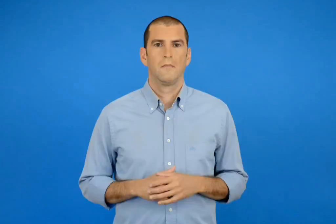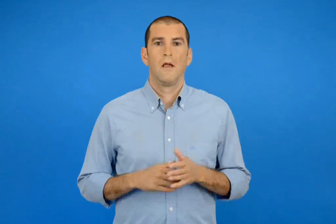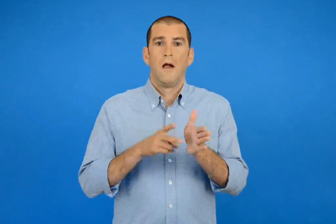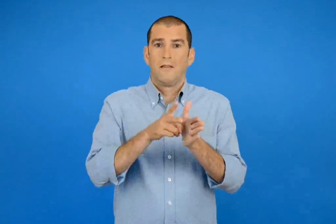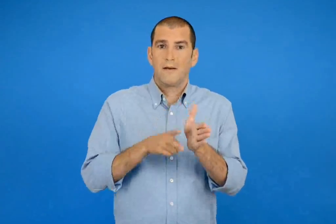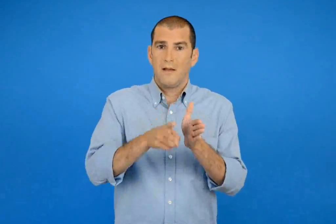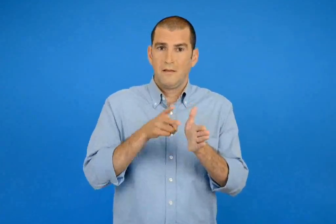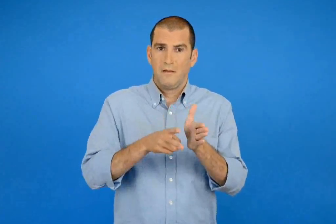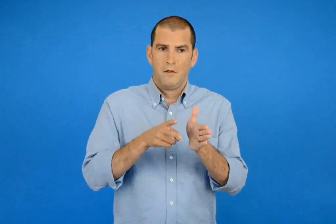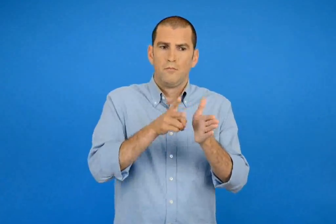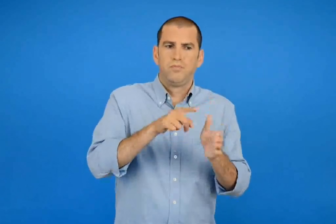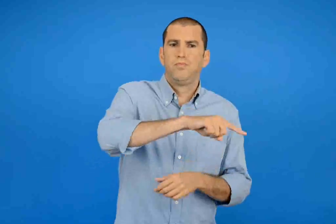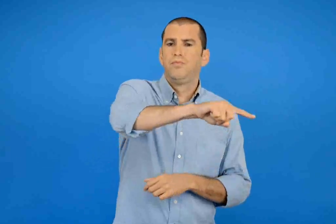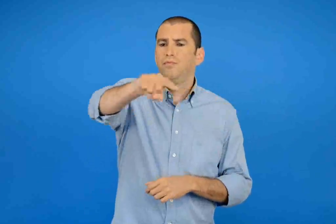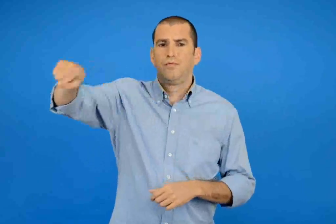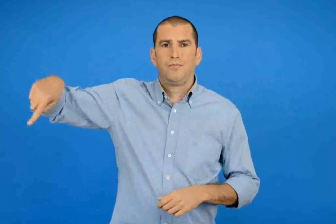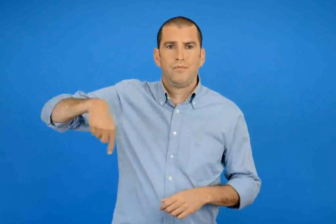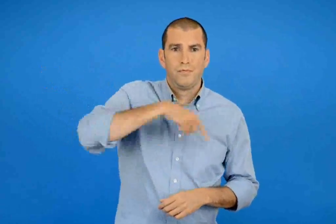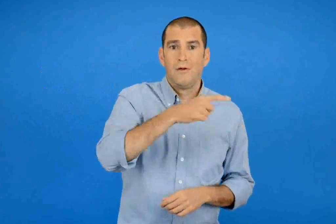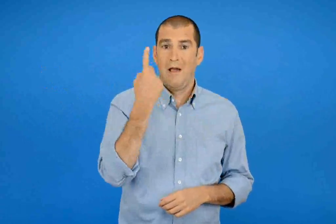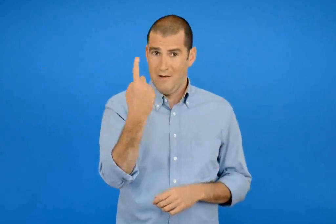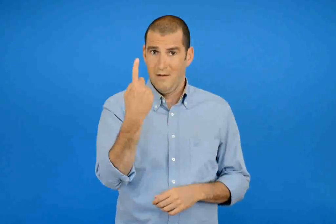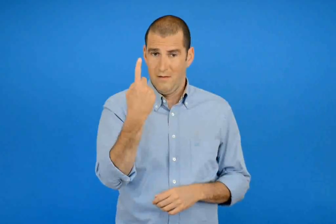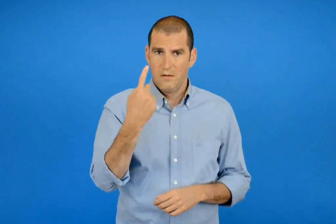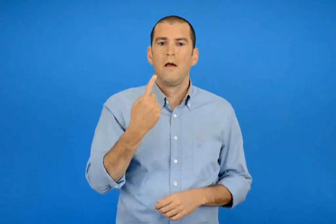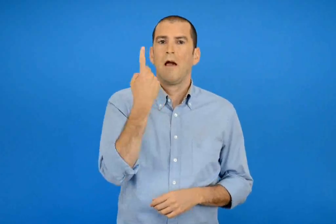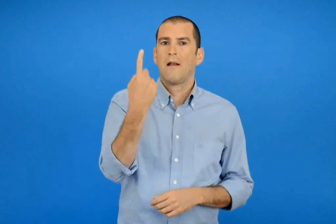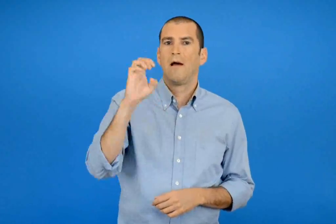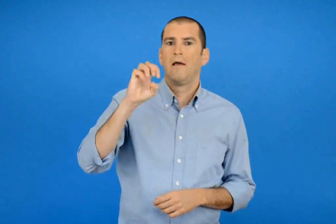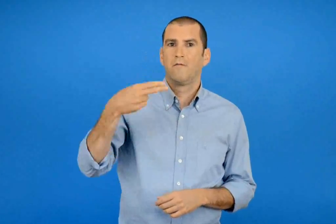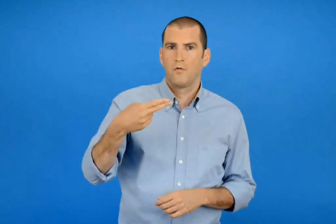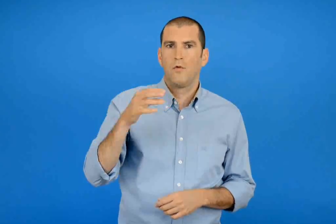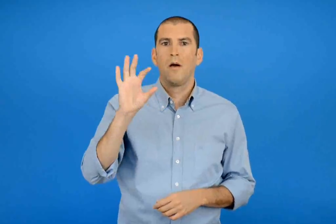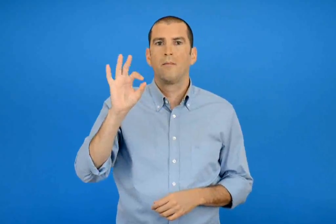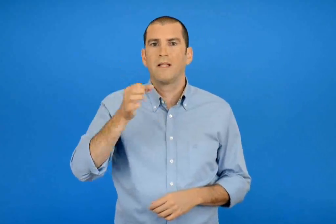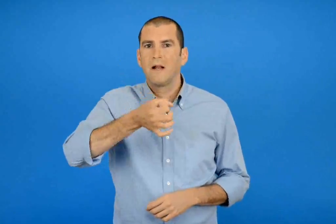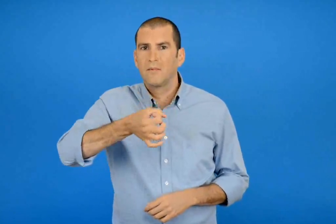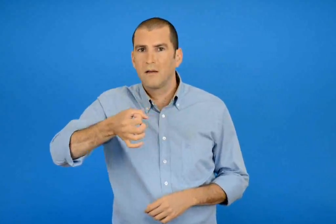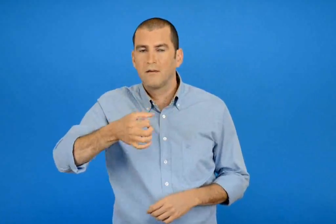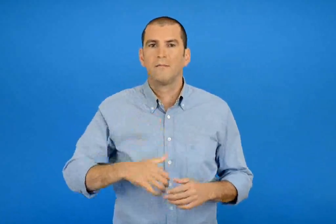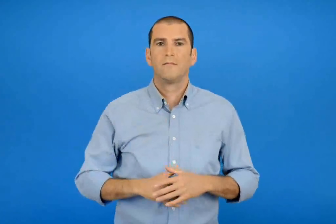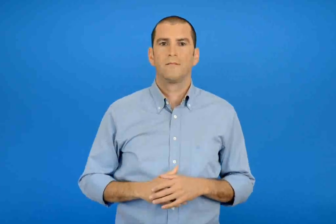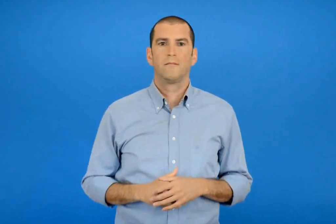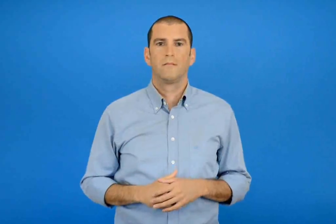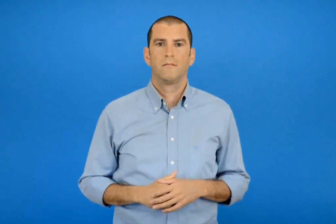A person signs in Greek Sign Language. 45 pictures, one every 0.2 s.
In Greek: τρενάκι 1 € και 50 λεπτό ο γύρος
